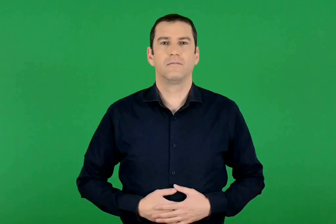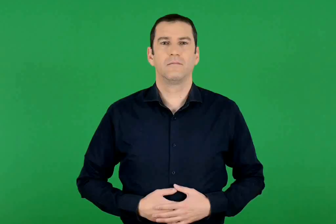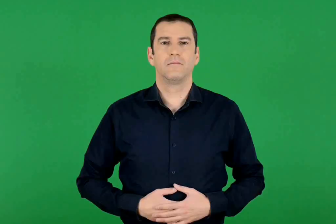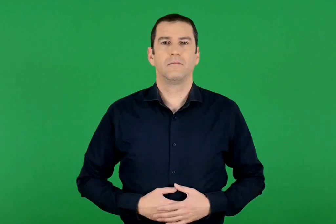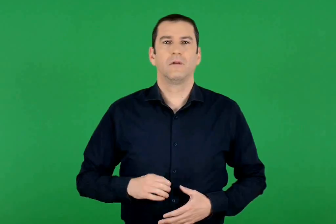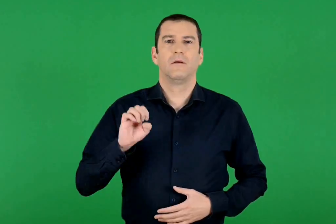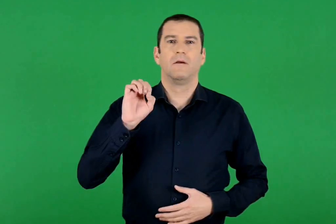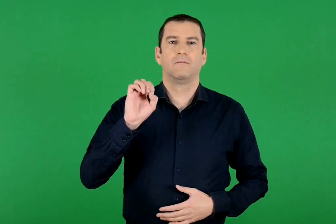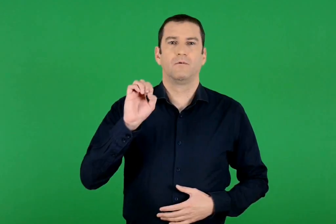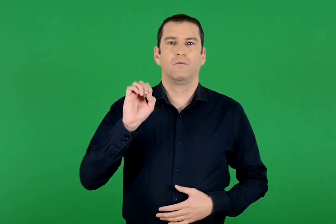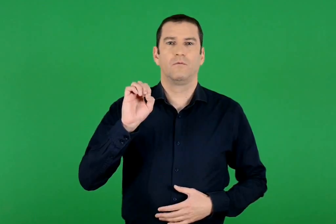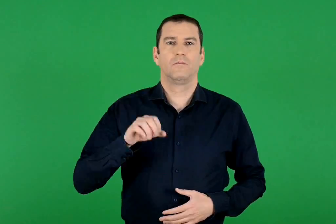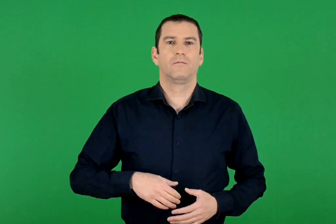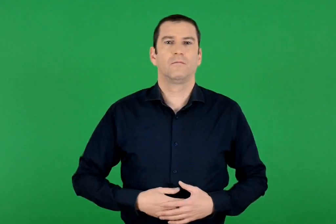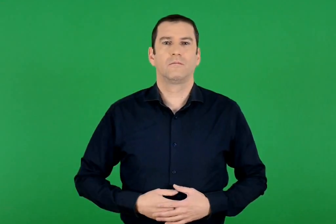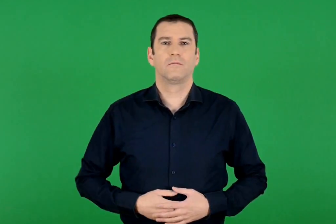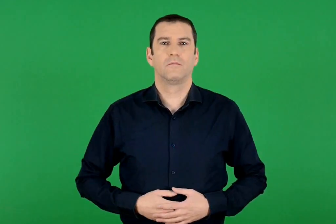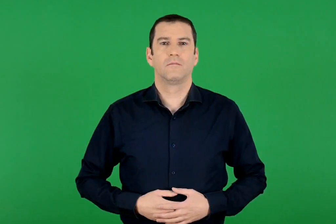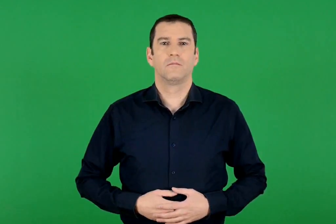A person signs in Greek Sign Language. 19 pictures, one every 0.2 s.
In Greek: ε
